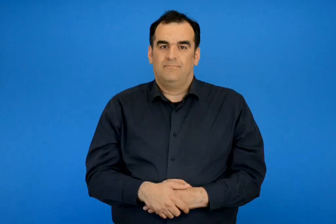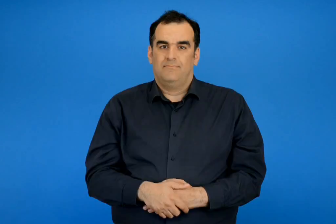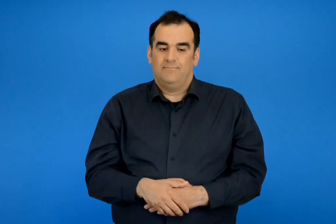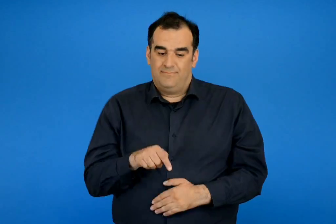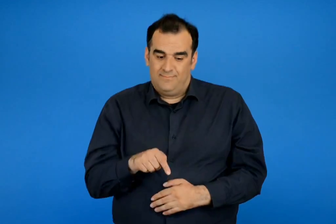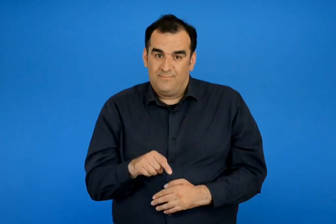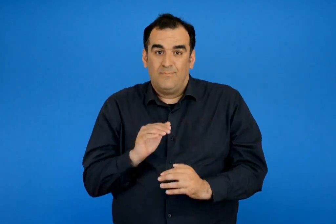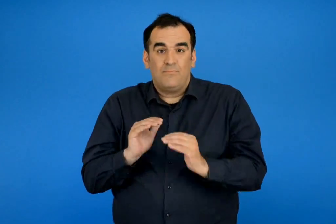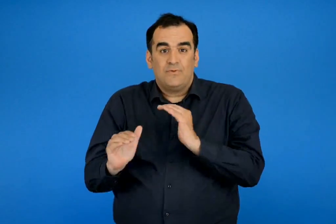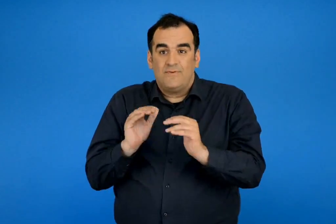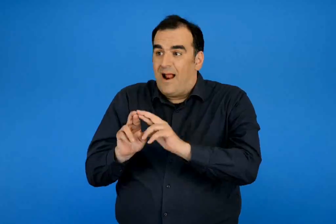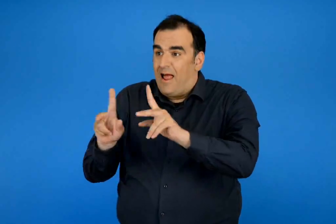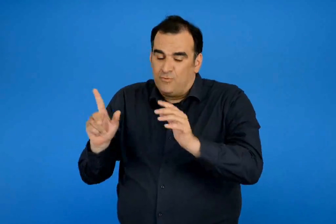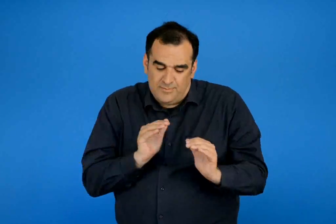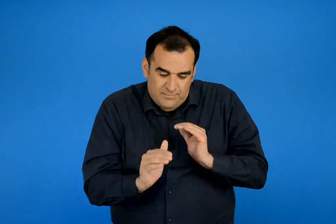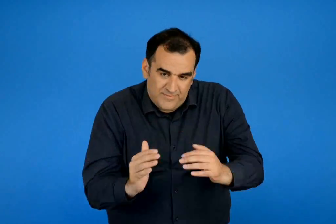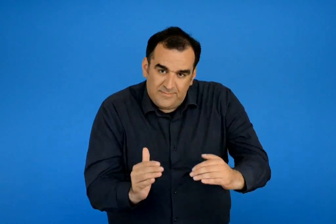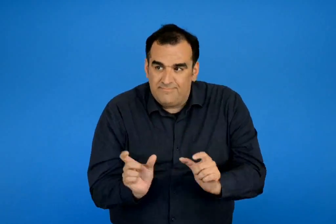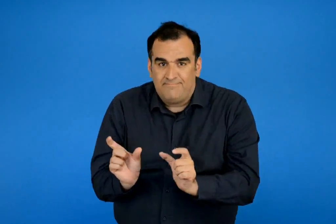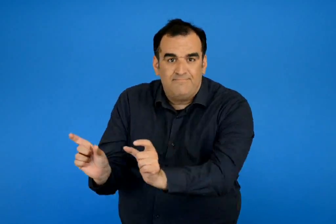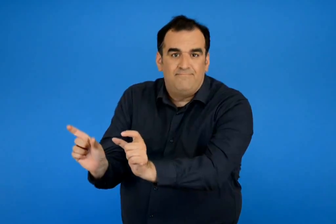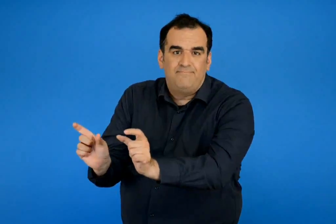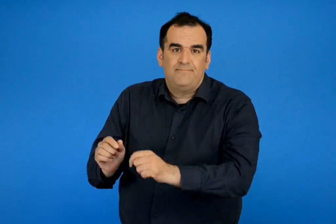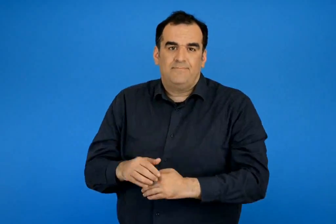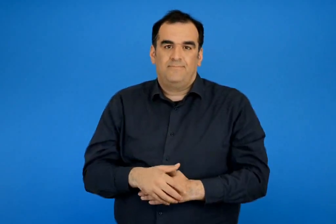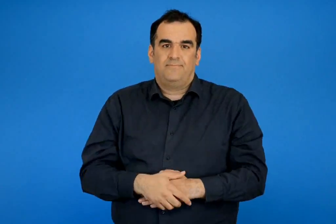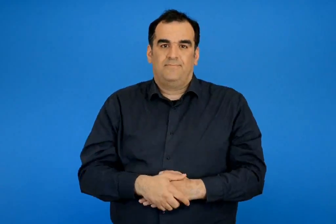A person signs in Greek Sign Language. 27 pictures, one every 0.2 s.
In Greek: τα προστατεύουν από τους εχθρούς
